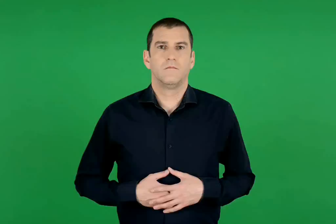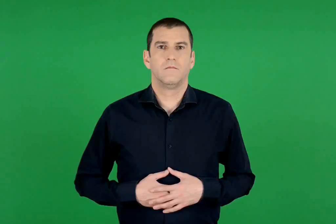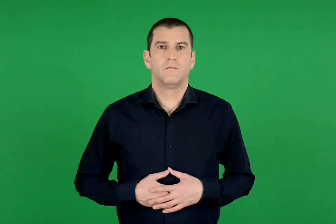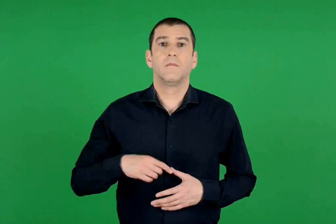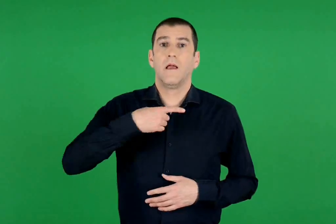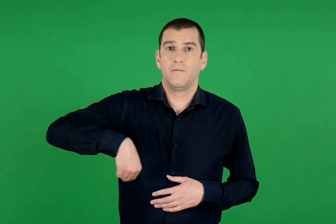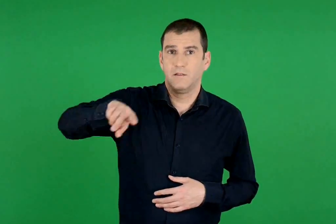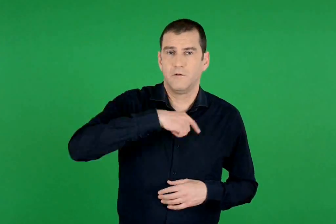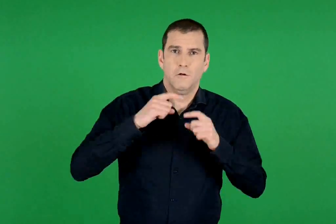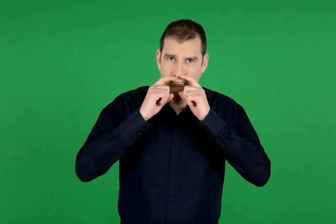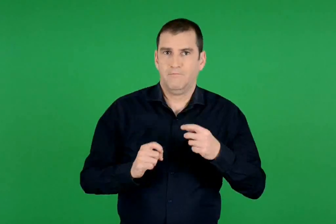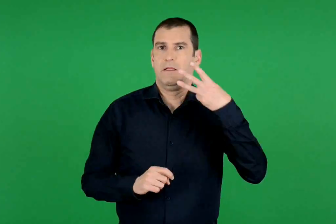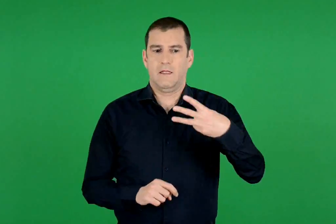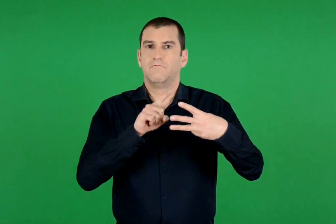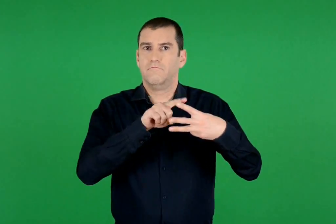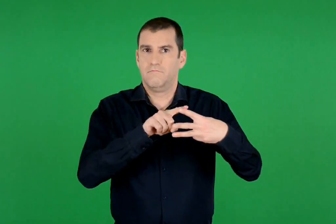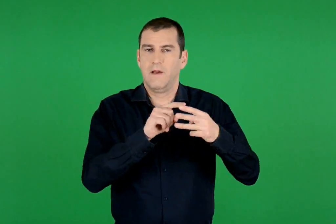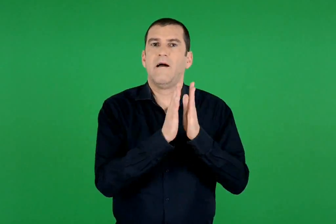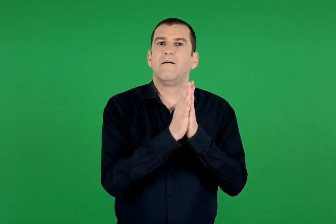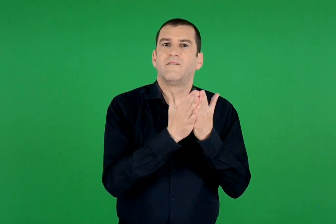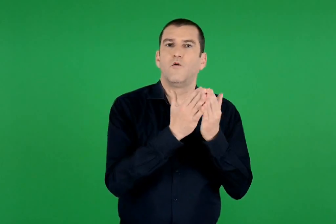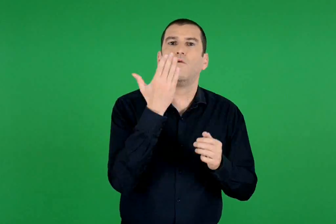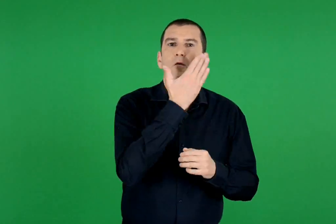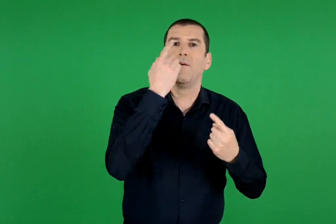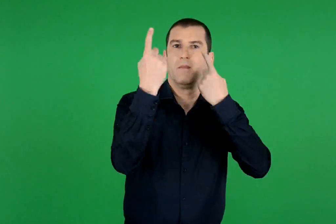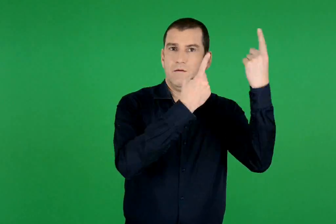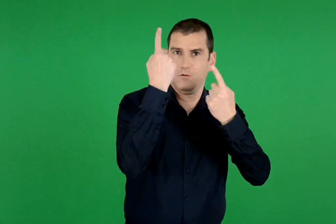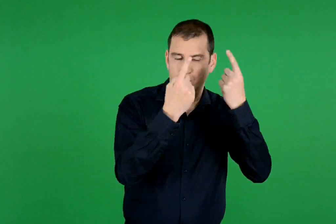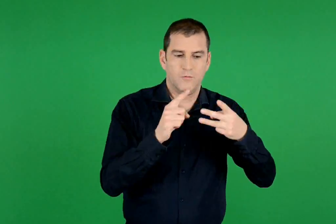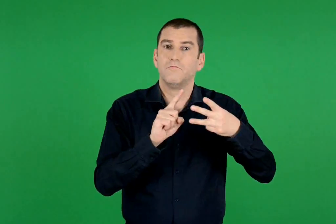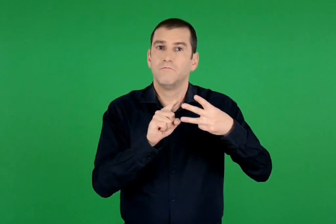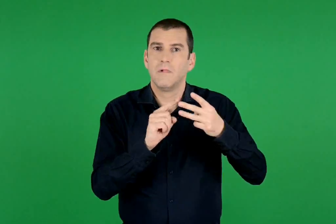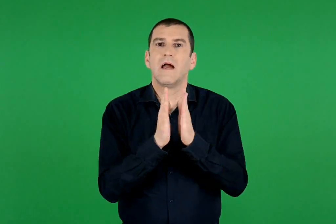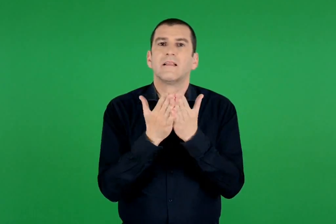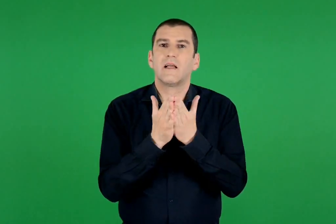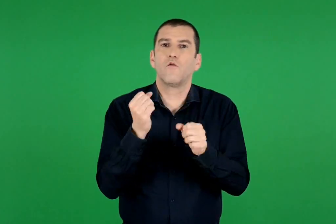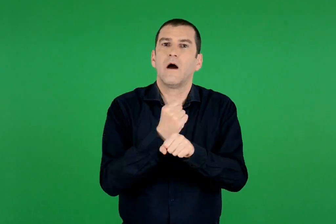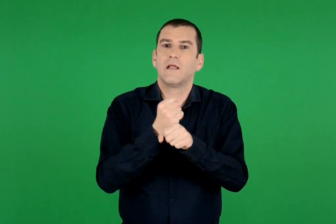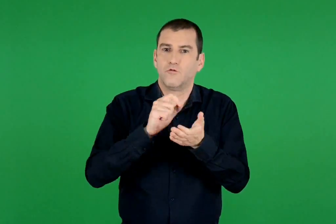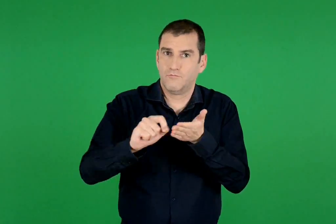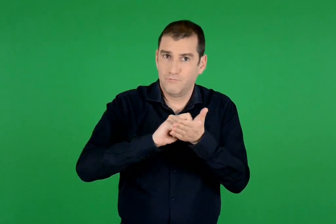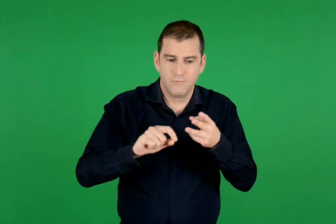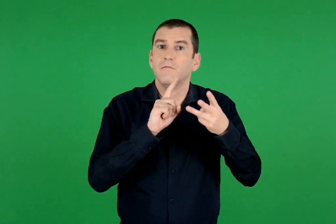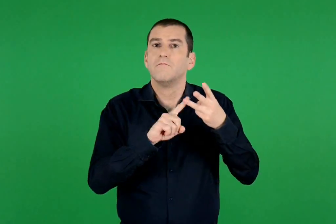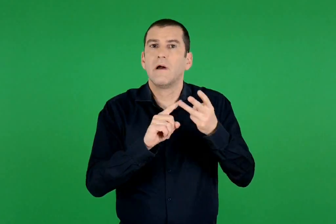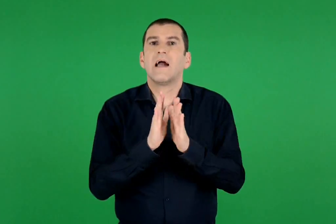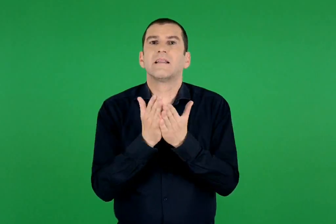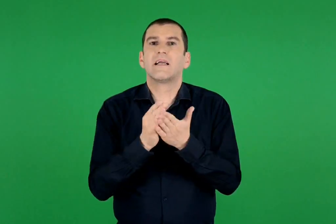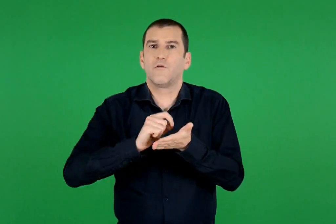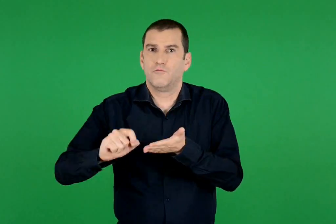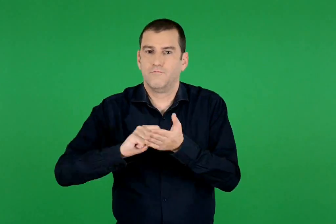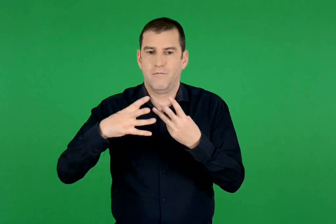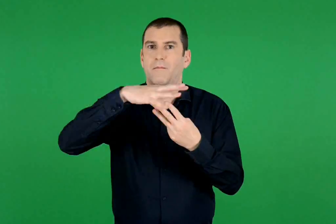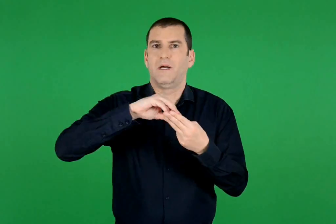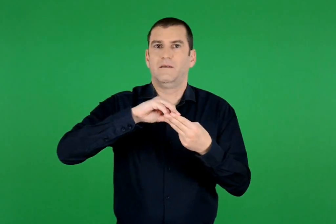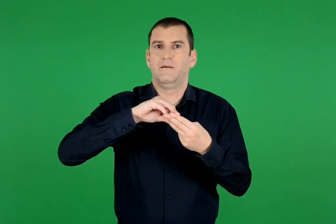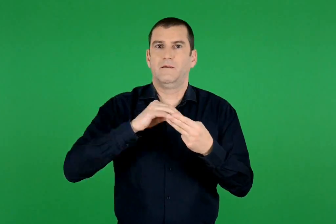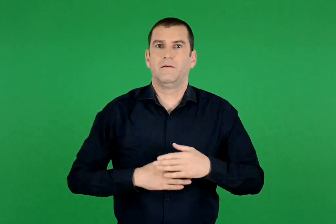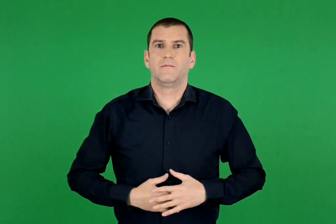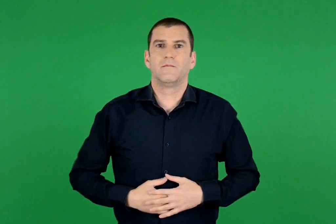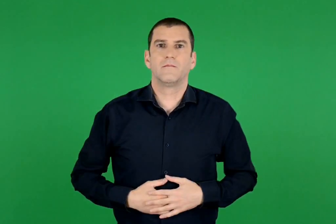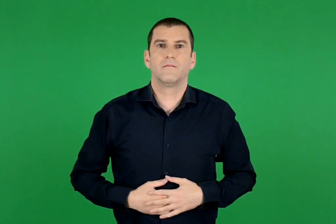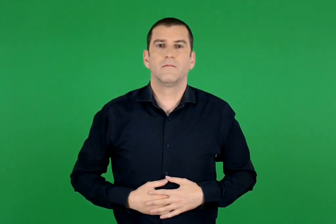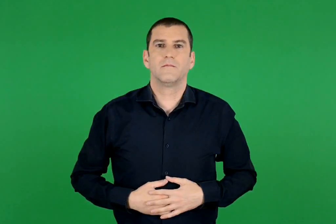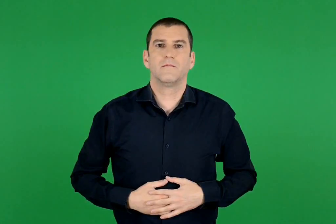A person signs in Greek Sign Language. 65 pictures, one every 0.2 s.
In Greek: μαζί με το βιβλίο της μελέτης του περιβάλλοντος και το τετράδιο εργασιών θα έχουμε και το σημειωματάριό μας.
